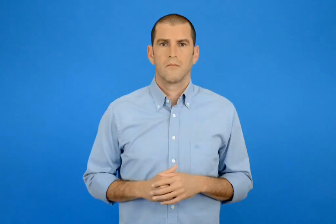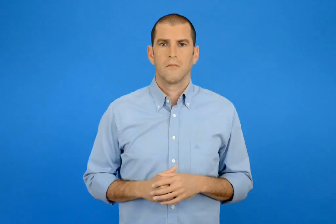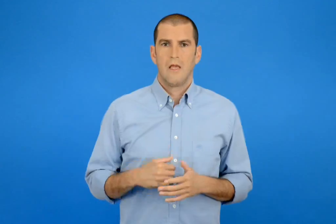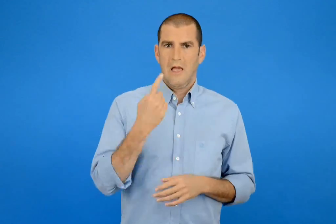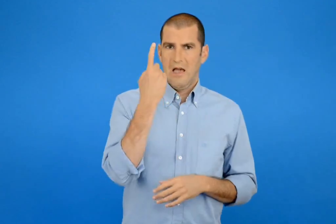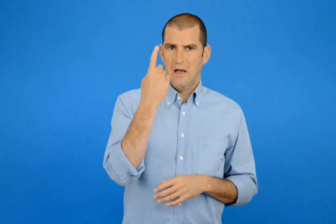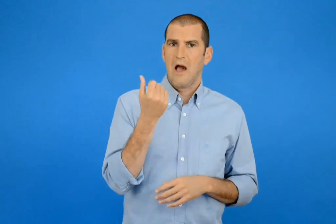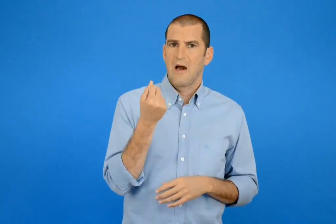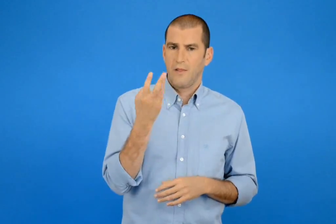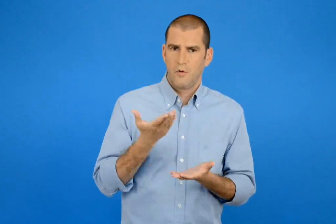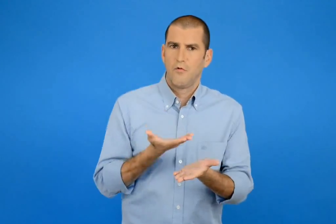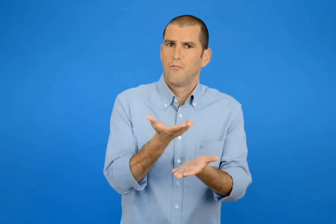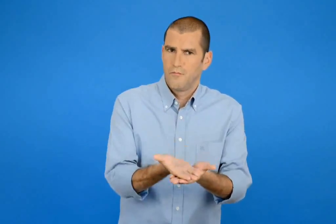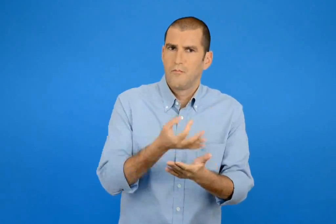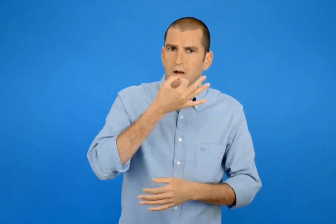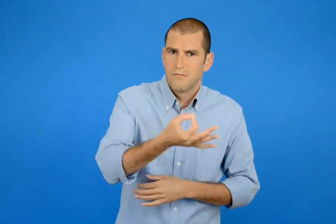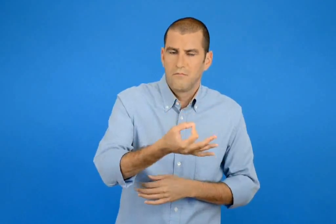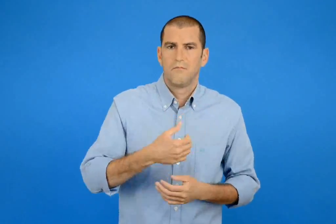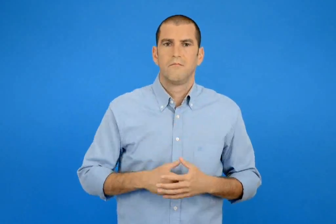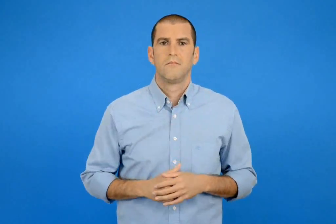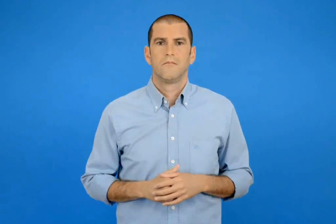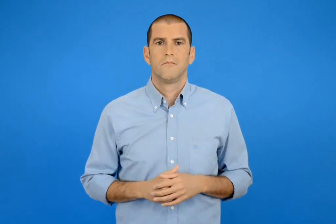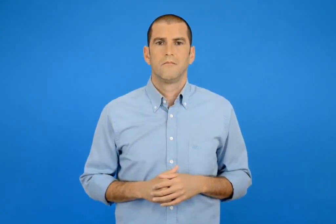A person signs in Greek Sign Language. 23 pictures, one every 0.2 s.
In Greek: προτείνω έναν αριθμό
